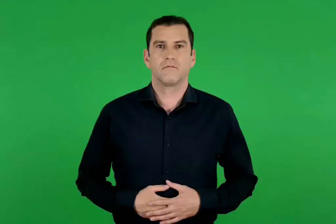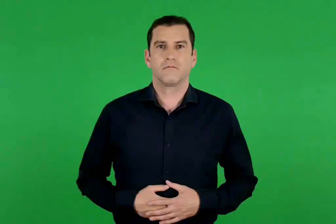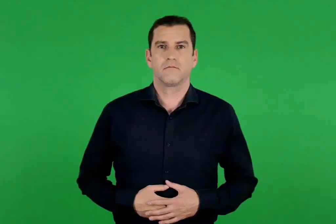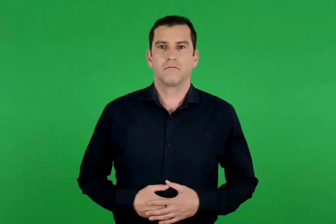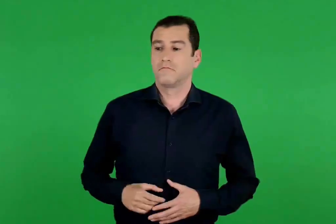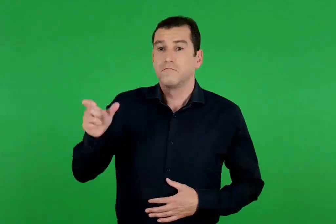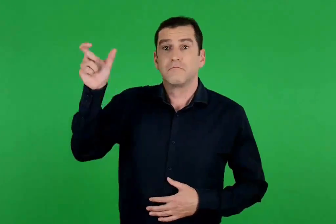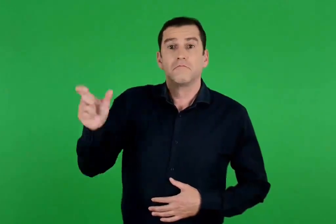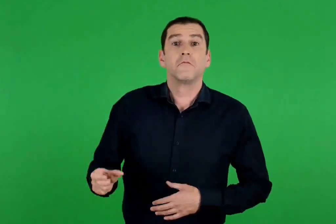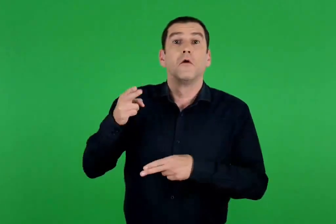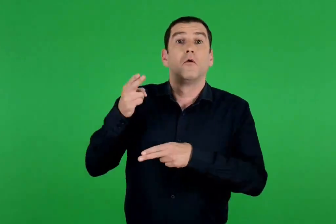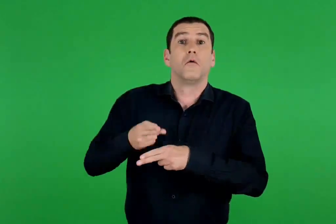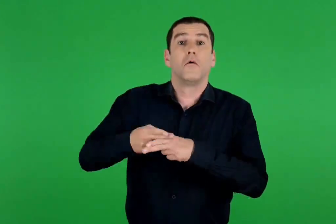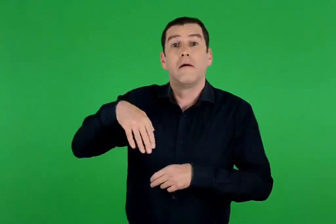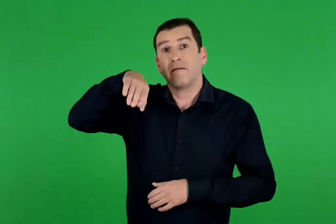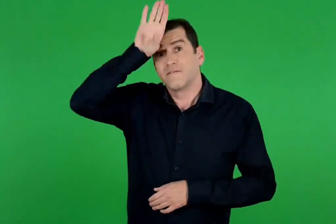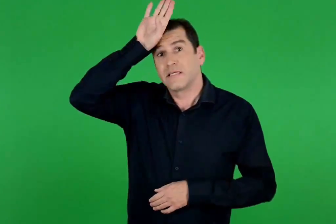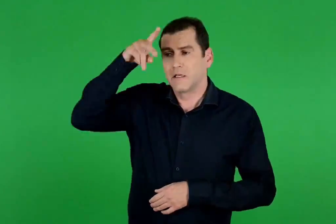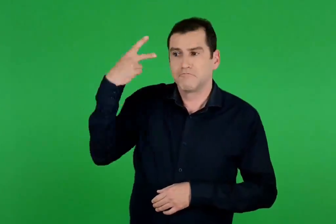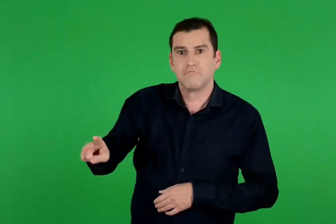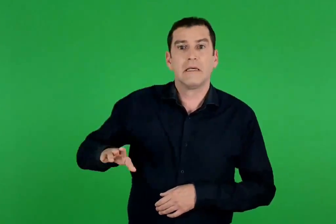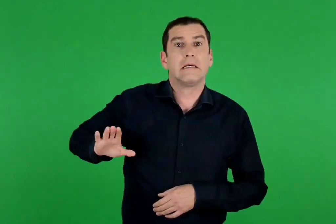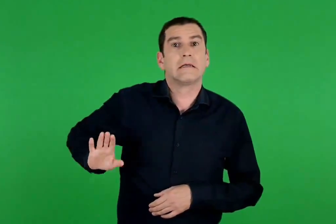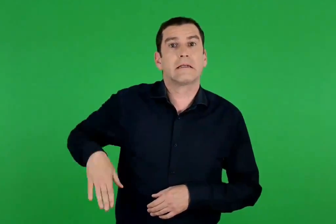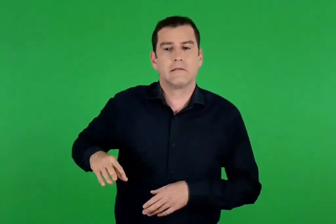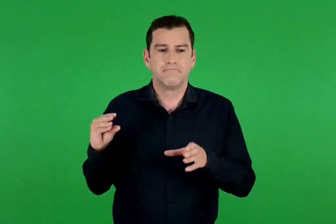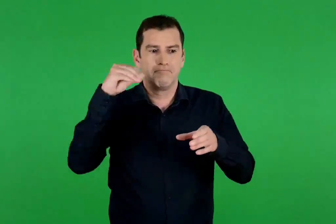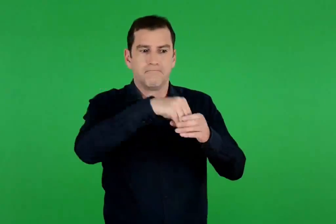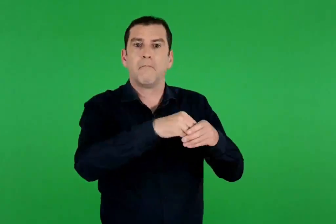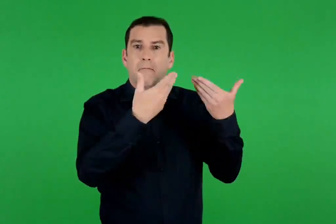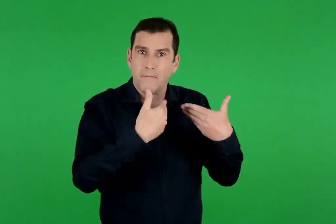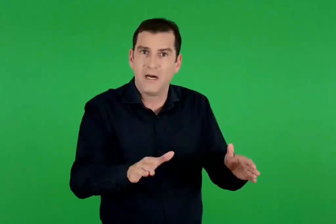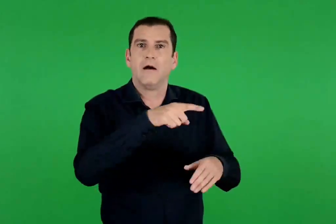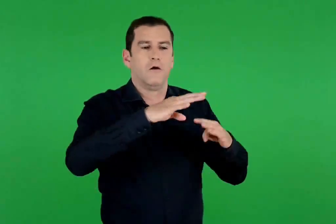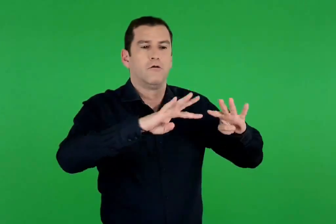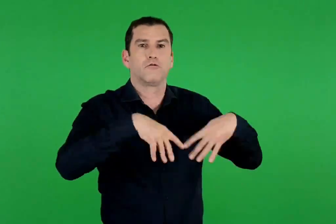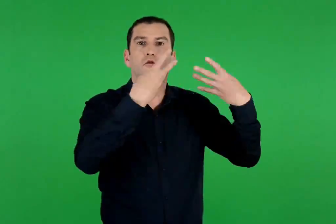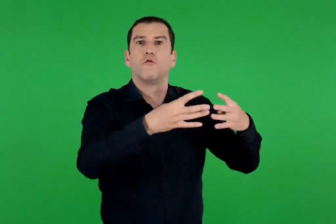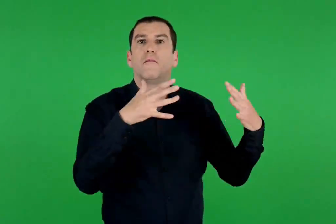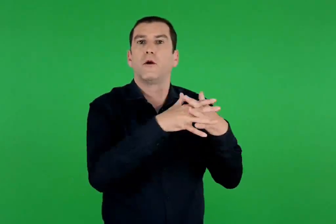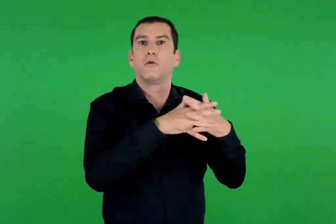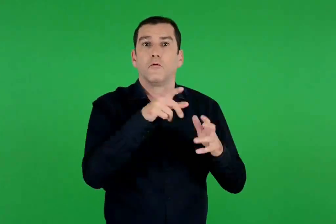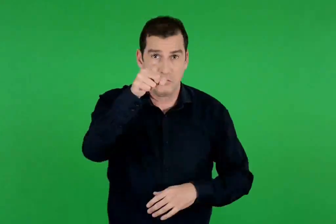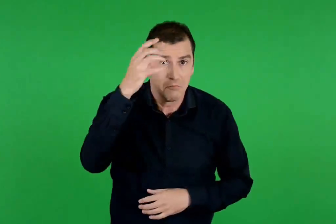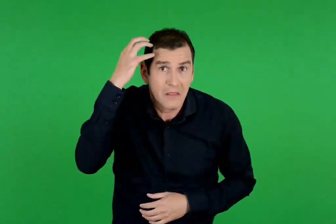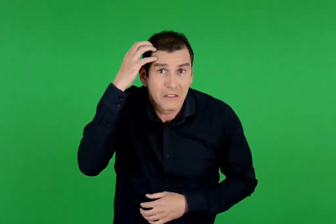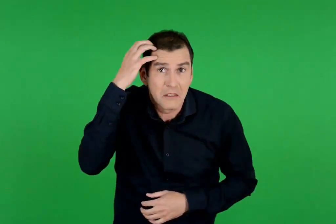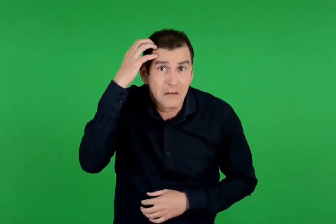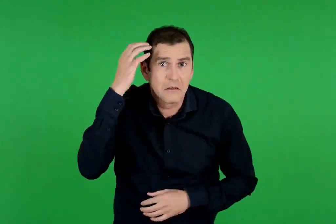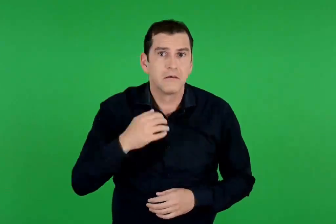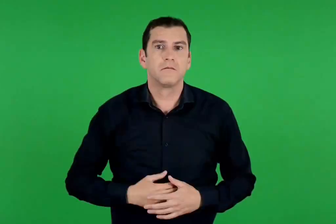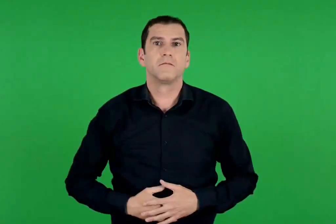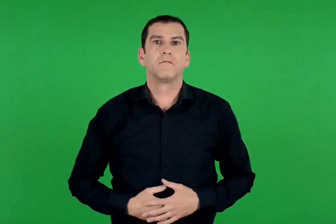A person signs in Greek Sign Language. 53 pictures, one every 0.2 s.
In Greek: θυμάσαι κάποιο σπουδαίο βασιλιά της κρήτης που πήρε μέρος στον τρωικό πόλεμο ;
